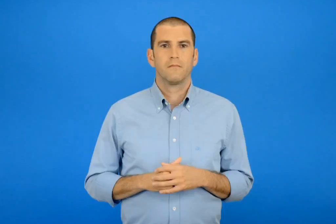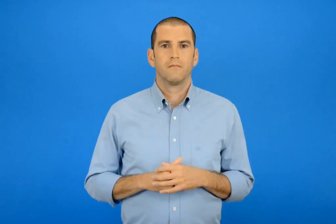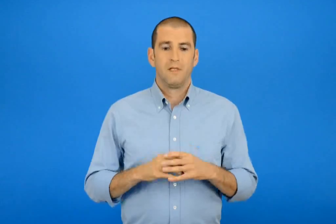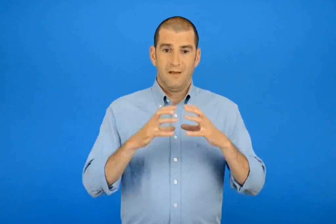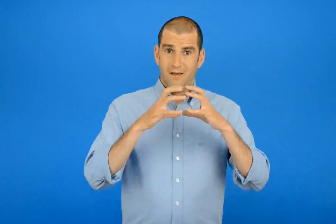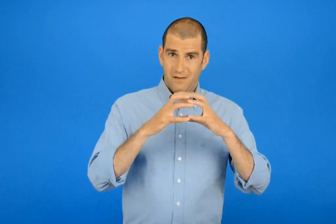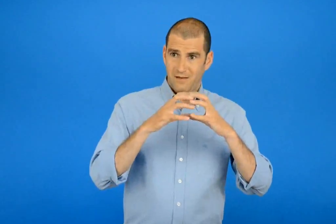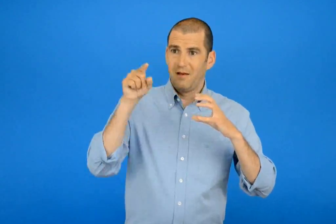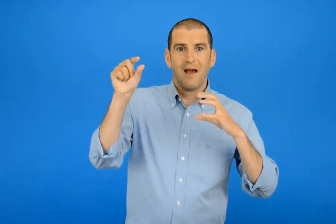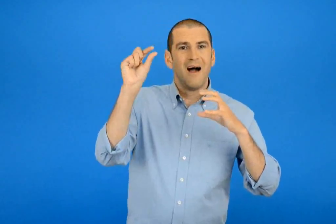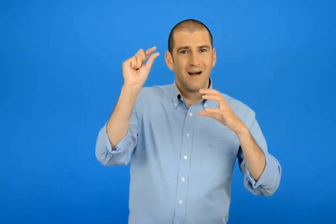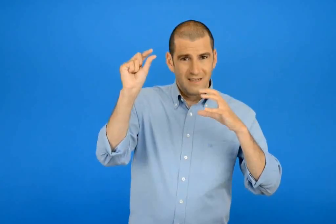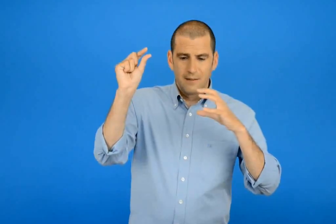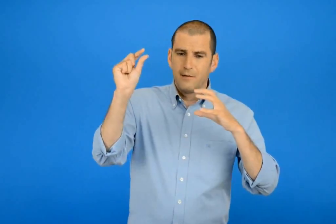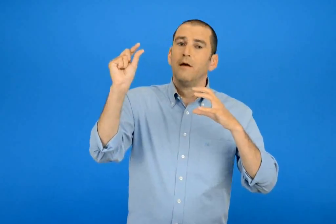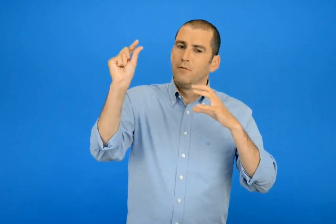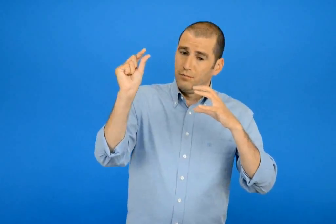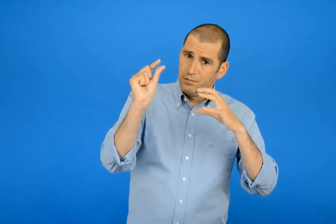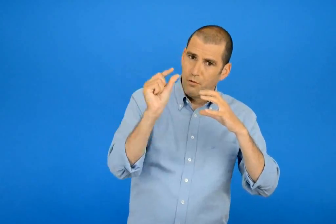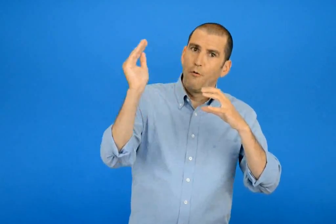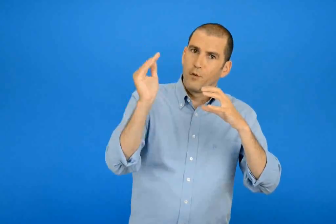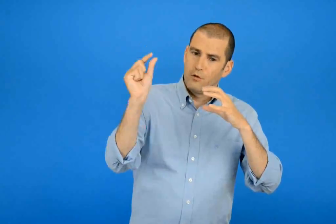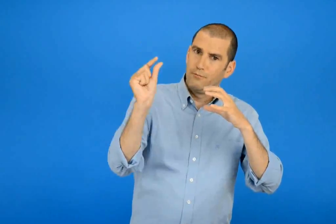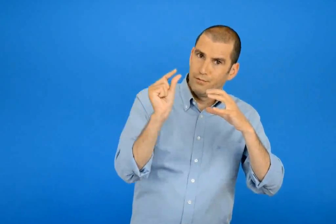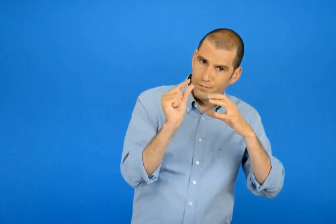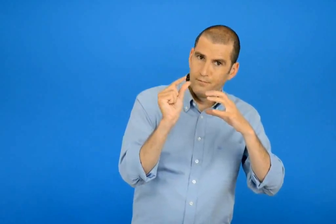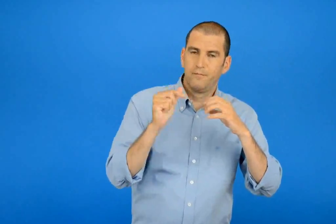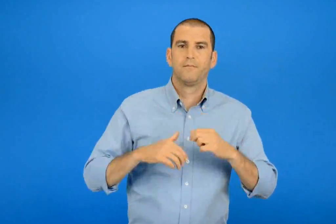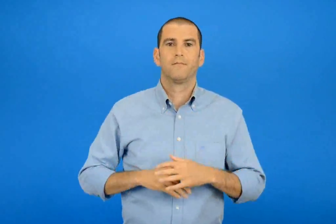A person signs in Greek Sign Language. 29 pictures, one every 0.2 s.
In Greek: πλησίασε λοιπόν λίγο περισσότερο
